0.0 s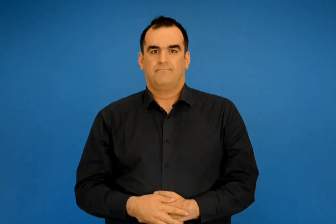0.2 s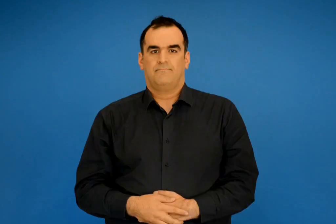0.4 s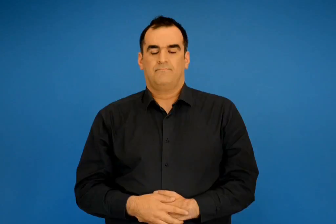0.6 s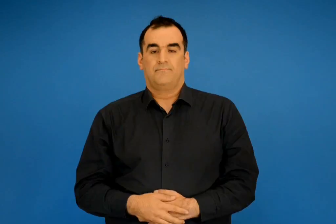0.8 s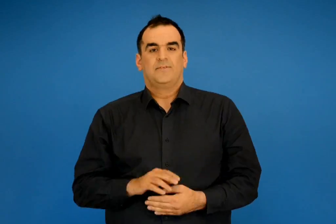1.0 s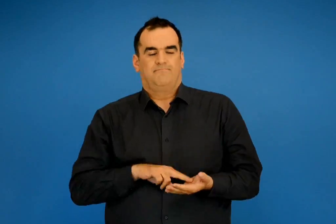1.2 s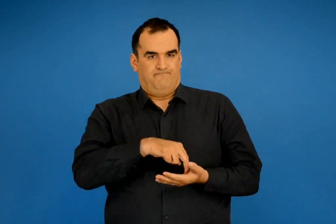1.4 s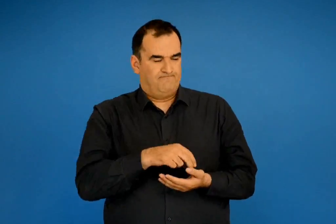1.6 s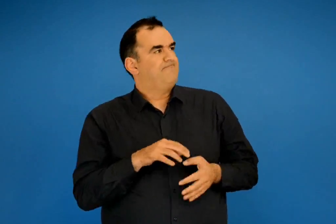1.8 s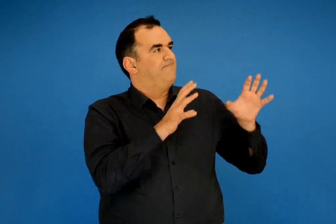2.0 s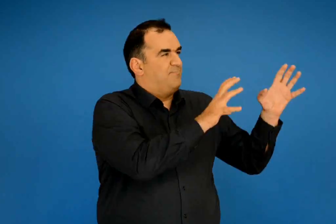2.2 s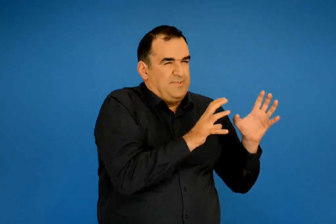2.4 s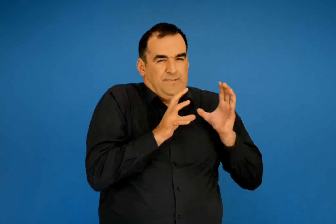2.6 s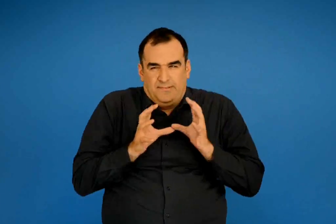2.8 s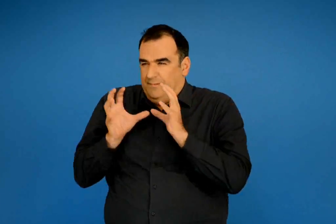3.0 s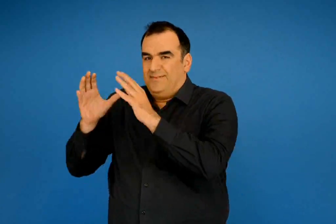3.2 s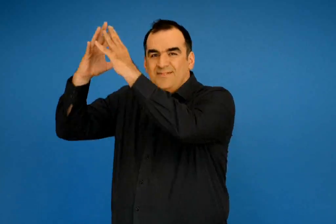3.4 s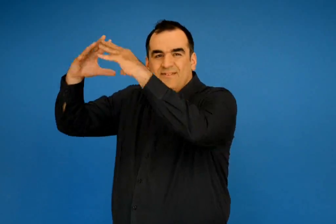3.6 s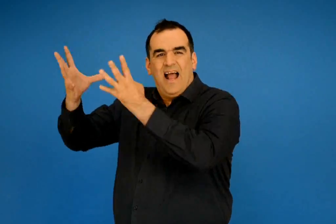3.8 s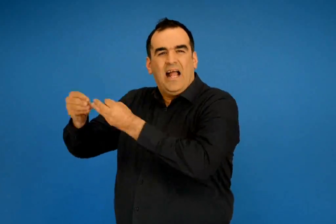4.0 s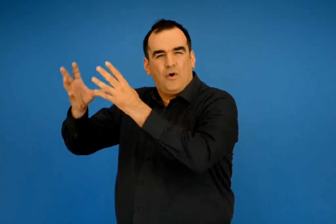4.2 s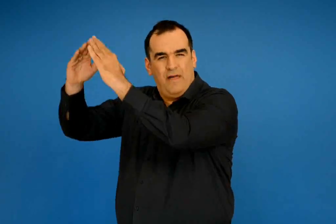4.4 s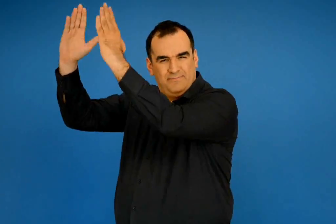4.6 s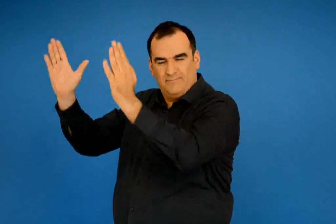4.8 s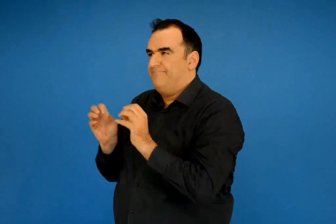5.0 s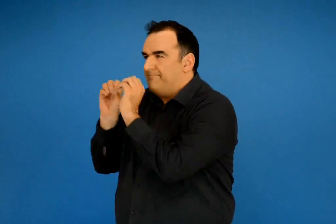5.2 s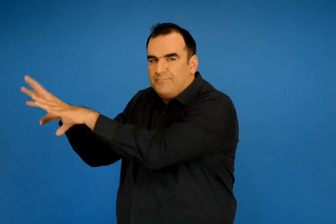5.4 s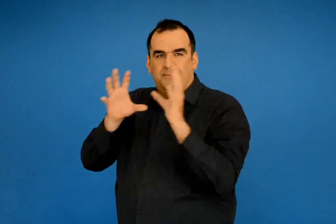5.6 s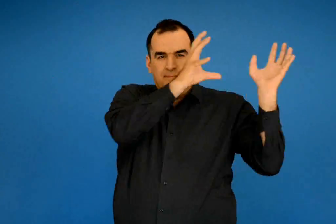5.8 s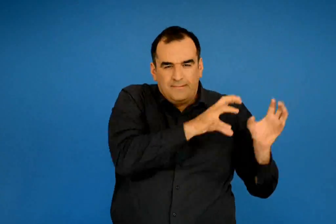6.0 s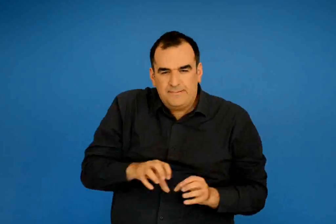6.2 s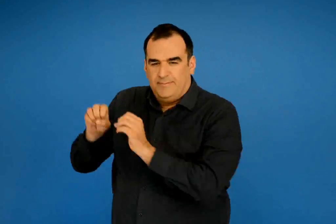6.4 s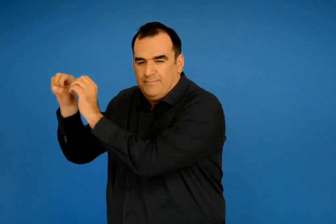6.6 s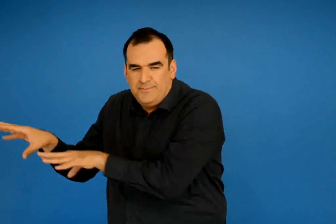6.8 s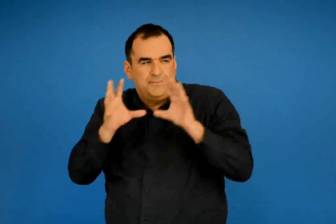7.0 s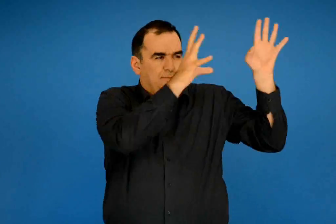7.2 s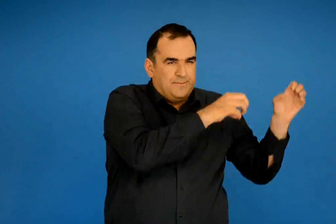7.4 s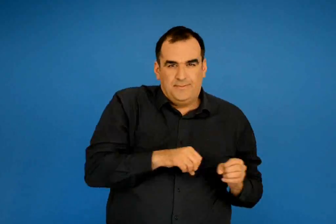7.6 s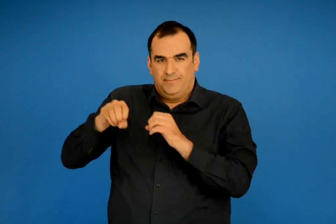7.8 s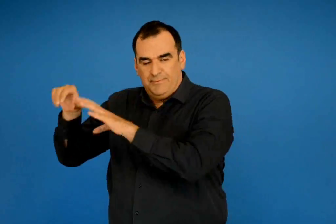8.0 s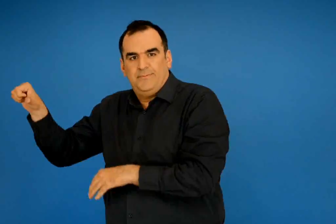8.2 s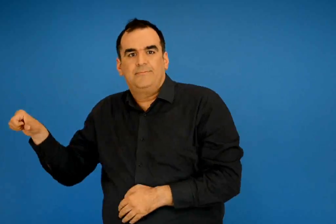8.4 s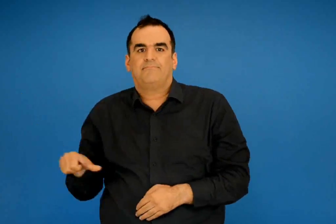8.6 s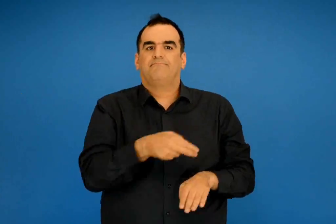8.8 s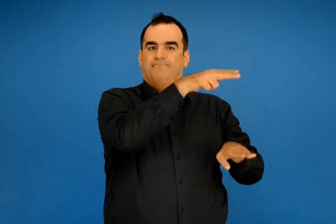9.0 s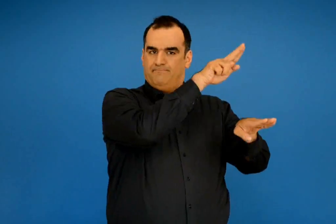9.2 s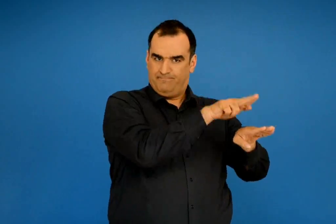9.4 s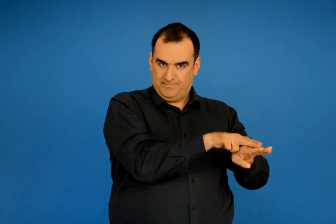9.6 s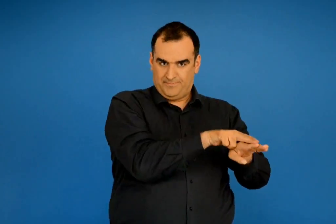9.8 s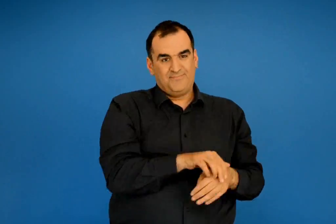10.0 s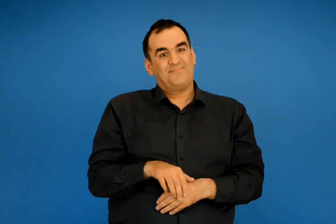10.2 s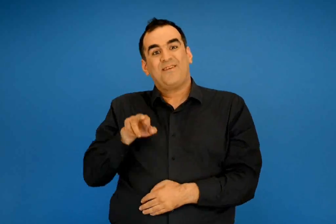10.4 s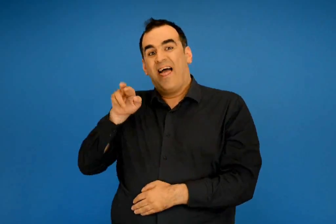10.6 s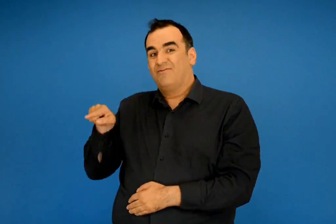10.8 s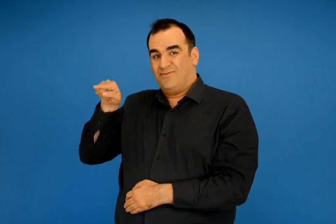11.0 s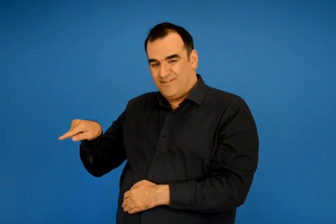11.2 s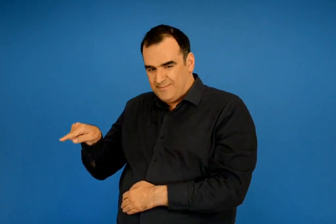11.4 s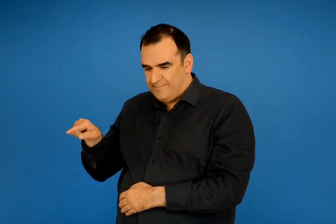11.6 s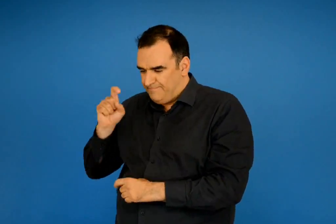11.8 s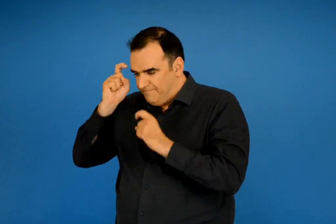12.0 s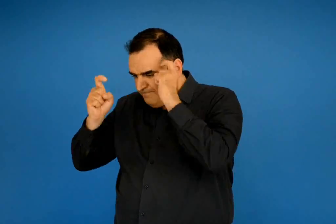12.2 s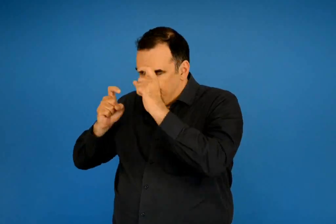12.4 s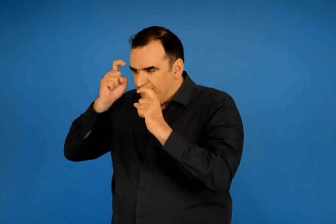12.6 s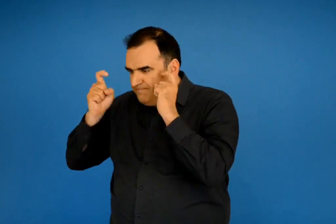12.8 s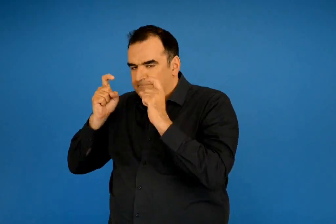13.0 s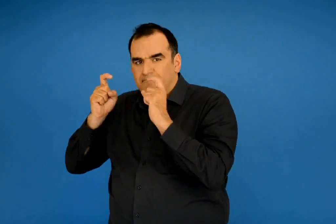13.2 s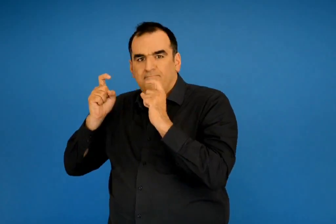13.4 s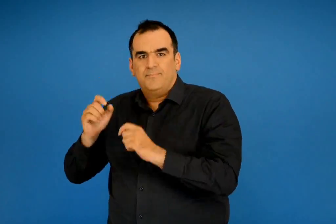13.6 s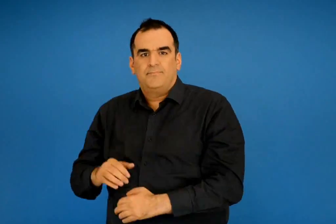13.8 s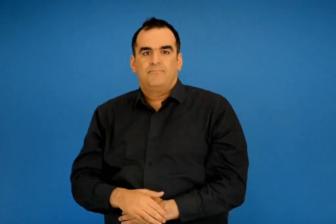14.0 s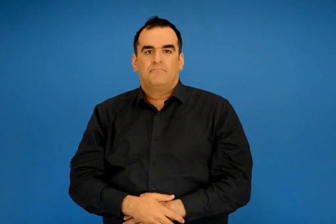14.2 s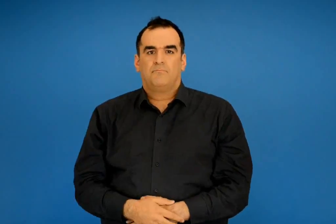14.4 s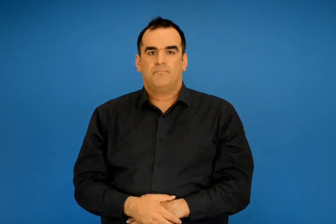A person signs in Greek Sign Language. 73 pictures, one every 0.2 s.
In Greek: σηκώθηκε κουβάλησε μερικά σακιά στον αχυρώνα του αδελφού του και γύρισε να ξαπλώσει όμως ο άλλος αδελφός σηκώθηκε λίγο αργότερα και είπε
